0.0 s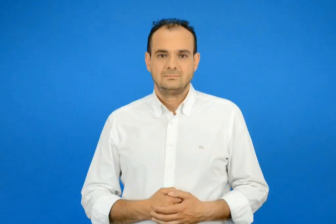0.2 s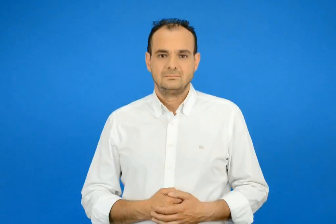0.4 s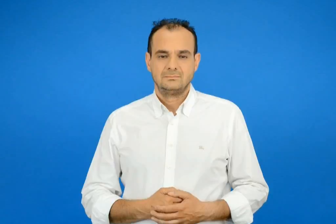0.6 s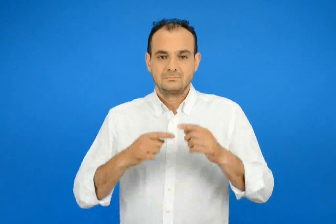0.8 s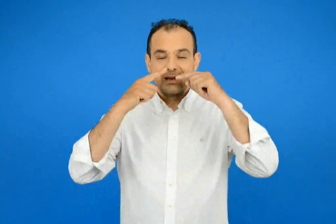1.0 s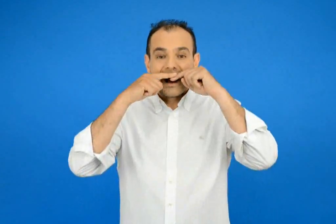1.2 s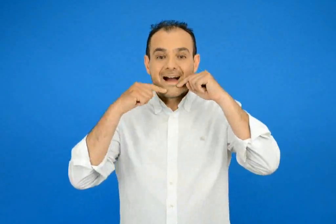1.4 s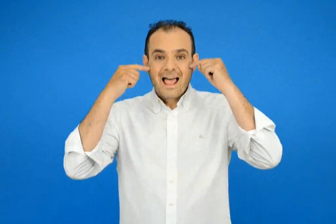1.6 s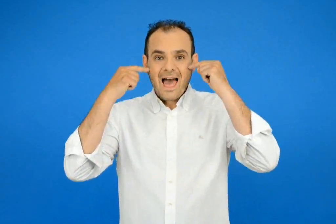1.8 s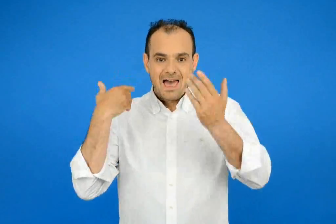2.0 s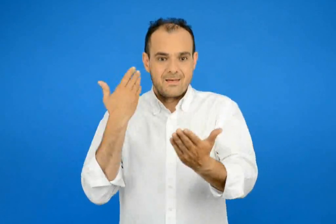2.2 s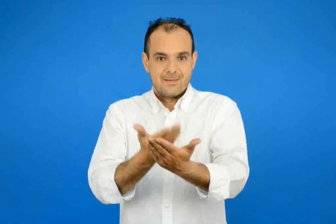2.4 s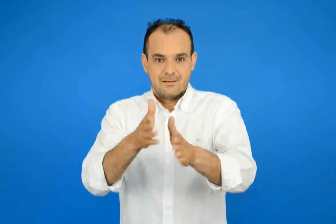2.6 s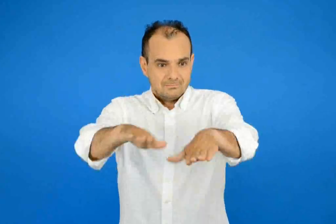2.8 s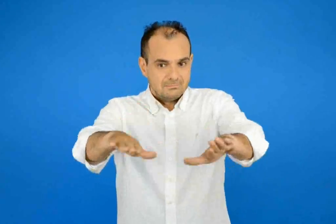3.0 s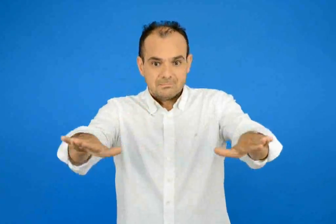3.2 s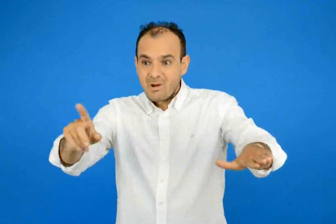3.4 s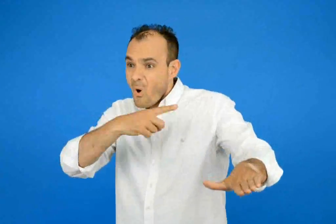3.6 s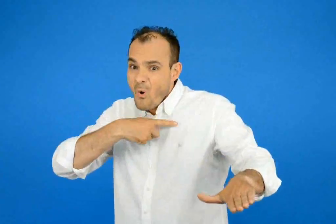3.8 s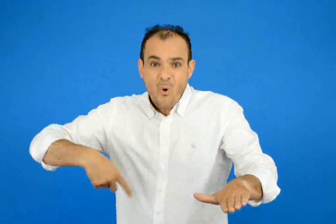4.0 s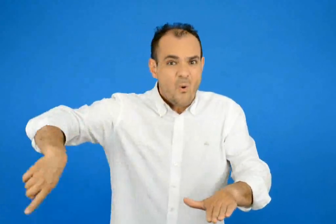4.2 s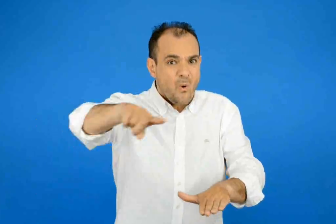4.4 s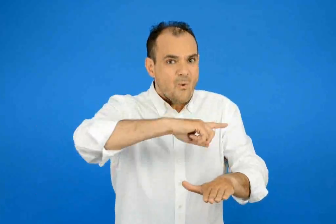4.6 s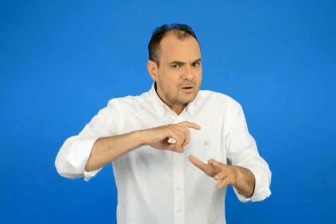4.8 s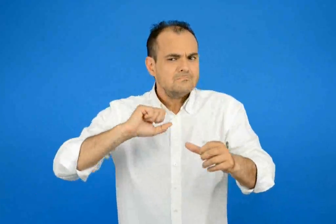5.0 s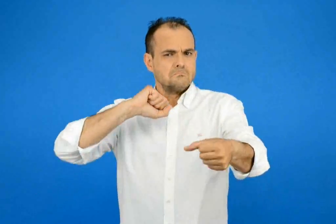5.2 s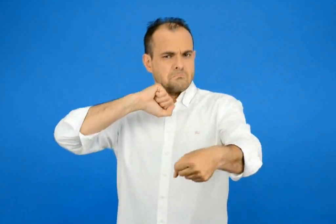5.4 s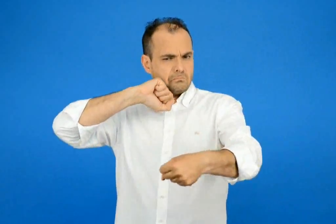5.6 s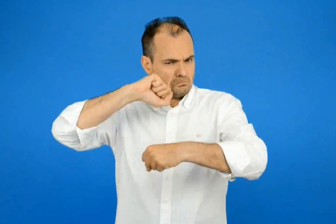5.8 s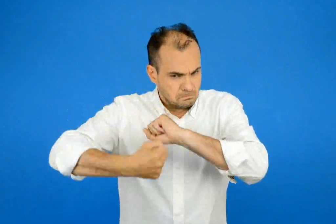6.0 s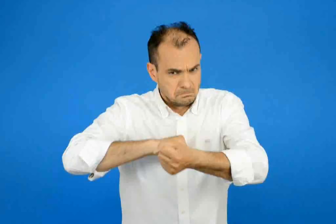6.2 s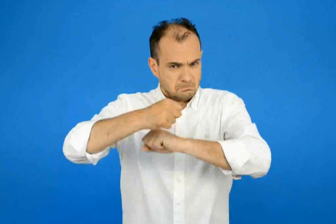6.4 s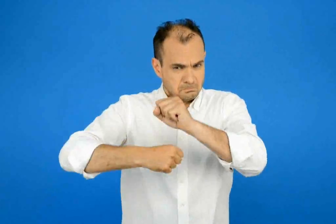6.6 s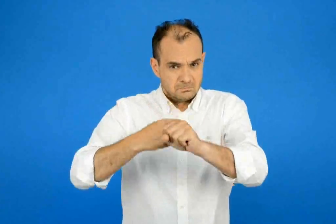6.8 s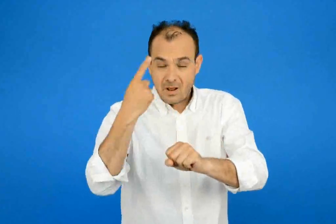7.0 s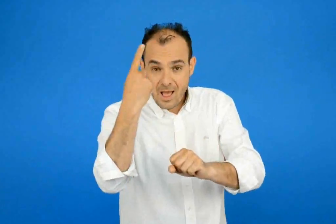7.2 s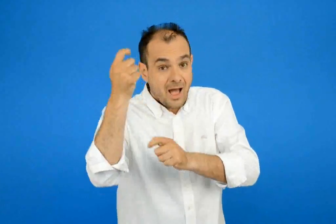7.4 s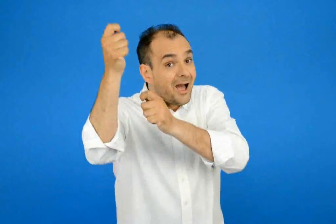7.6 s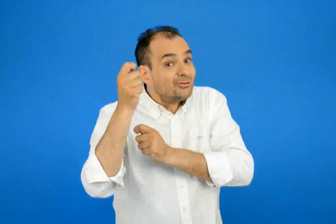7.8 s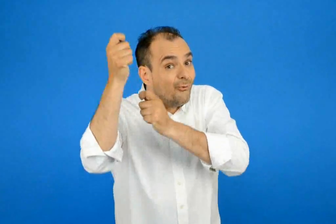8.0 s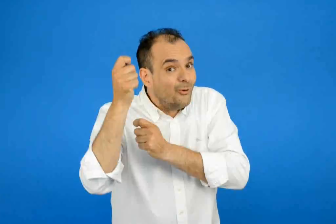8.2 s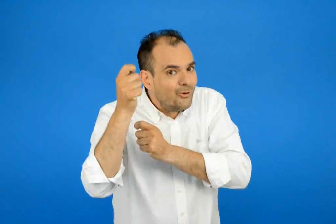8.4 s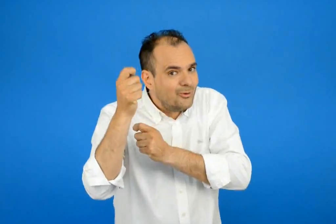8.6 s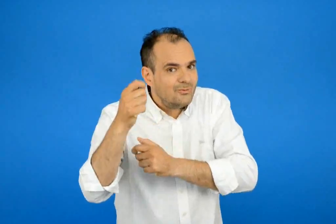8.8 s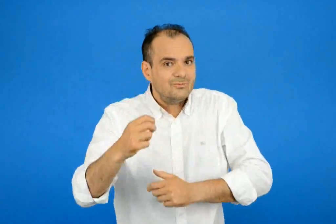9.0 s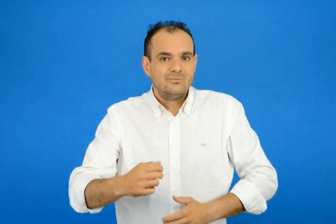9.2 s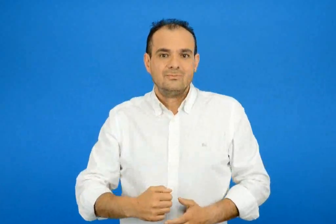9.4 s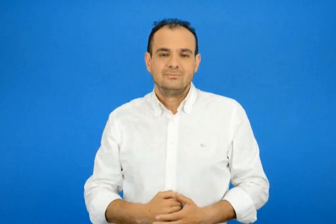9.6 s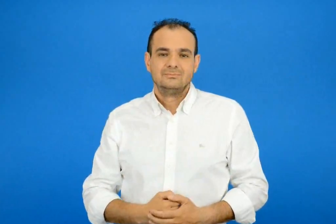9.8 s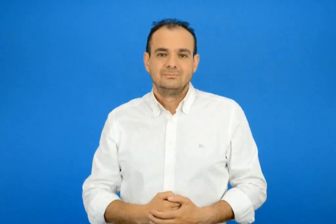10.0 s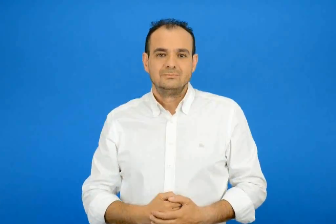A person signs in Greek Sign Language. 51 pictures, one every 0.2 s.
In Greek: παιδιά ας προσπαθήσουμε όλοι μαζί με έναν χαρταετό προτείνει η χαρά
